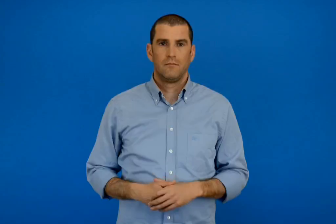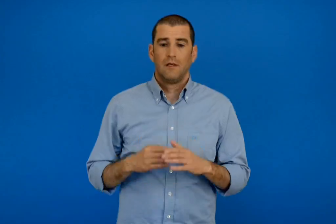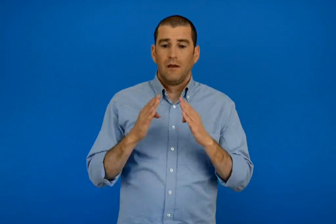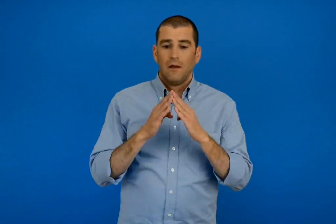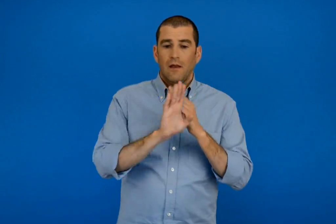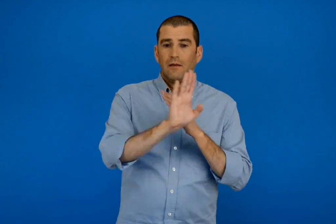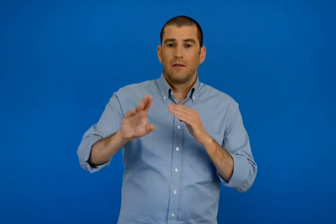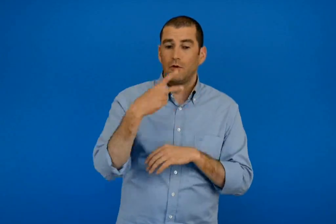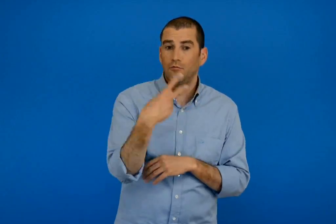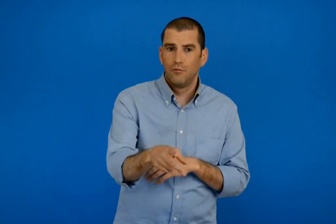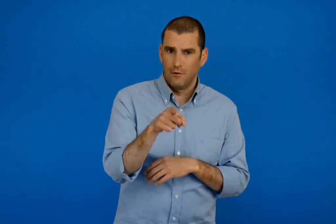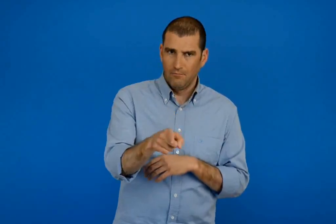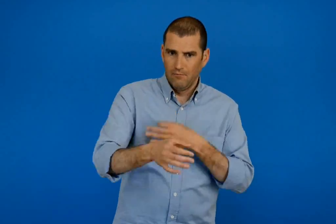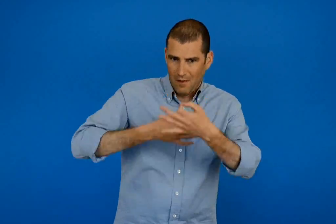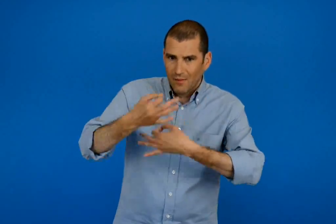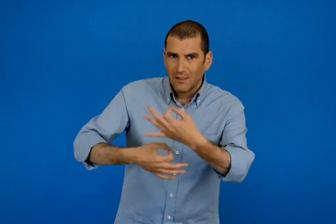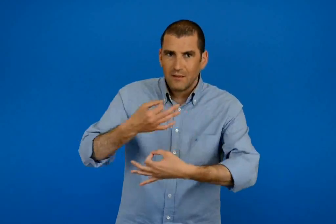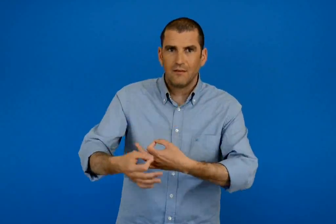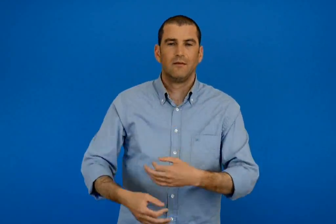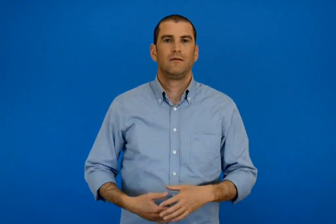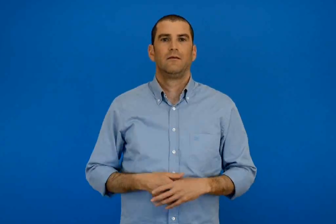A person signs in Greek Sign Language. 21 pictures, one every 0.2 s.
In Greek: θα μου μιλήσεις για τη γειτονιά σου ;
